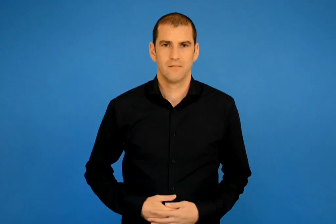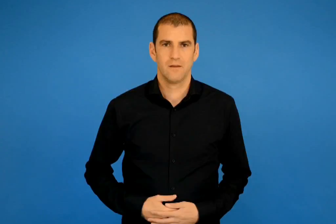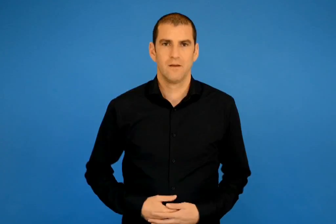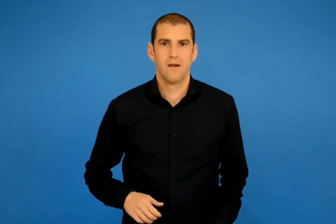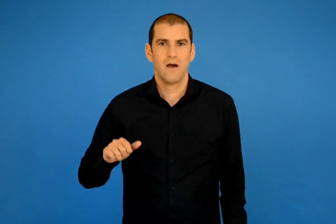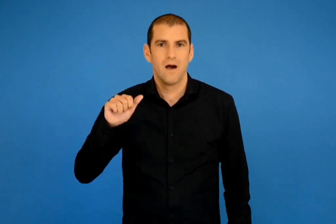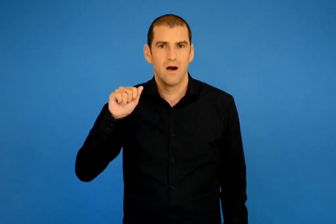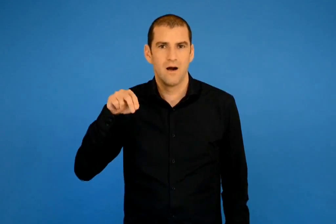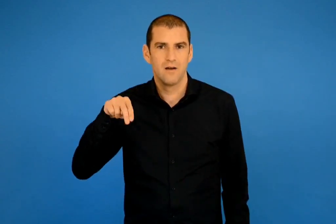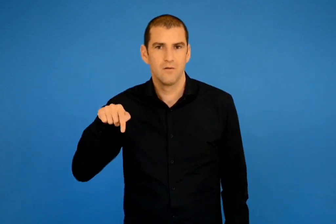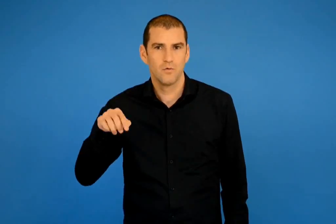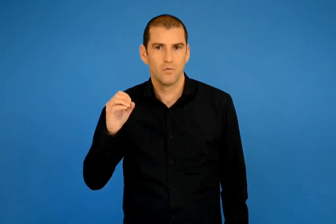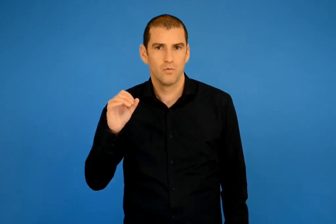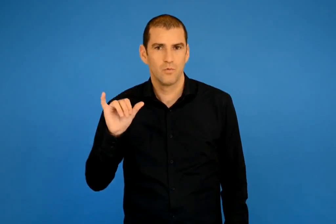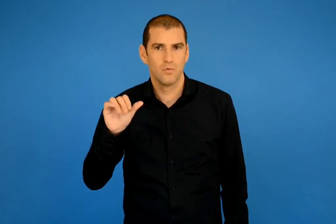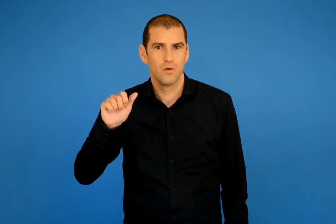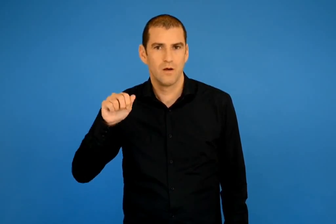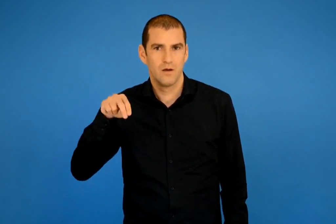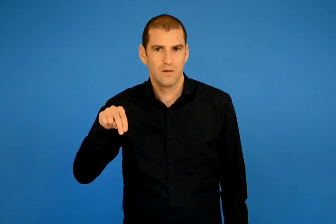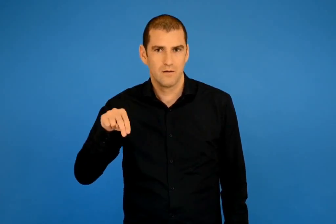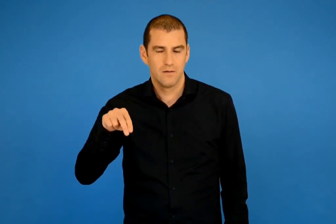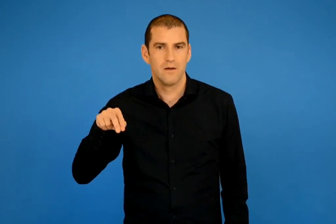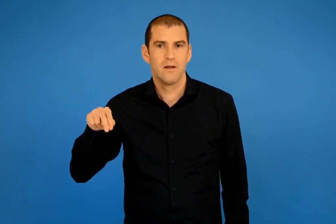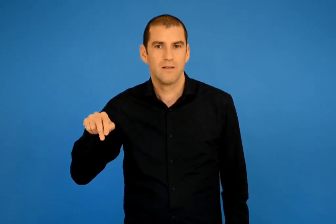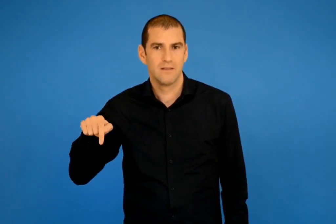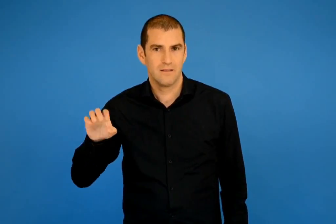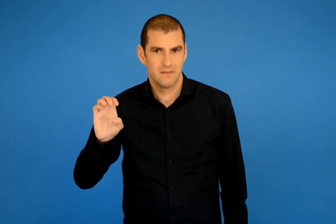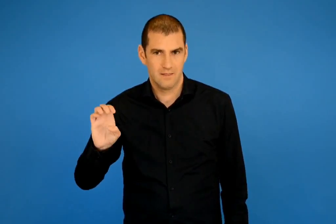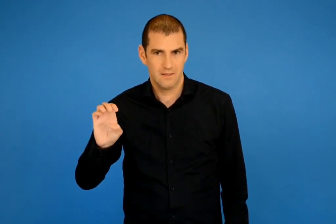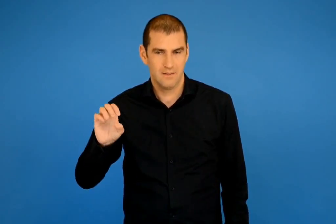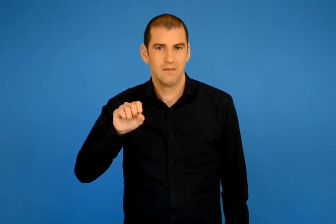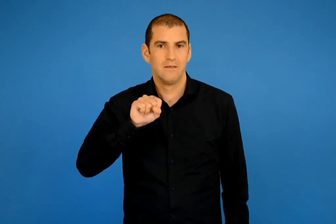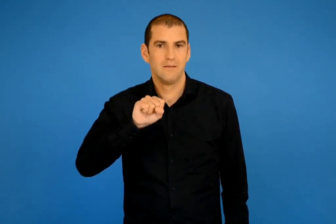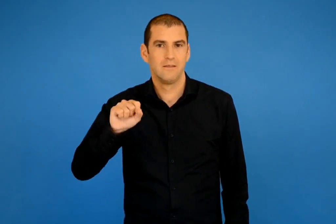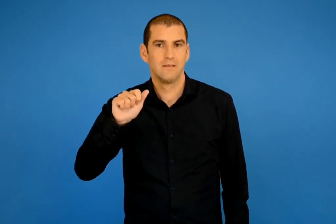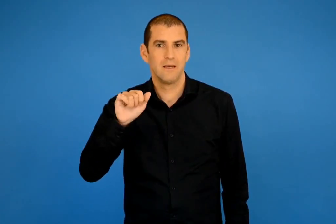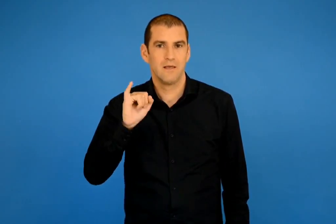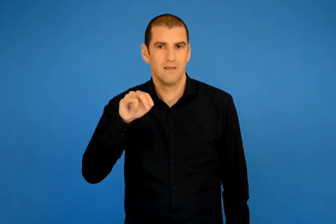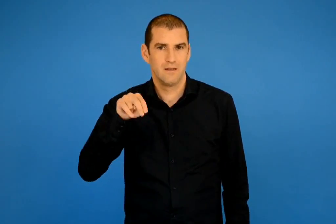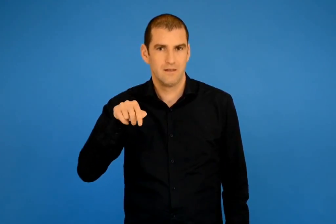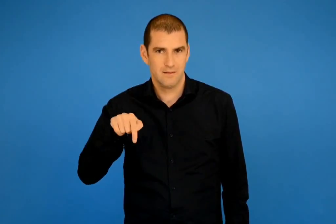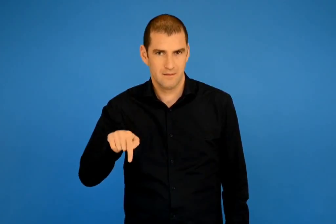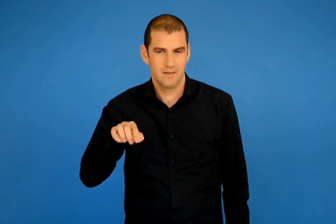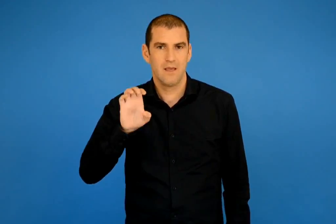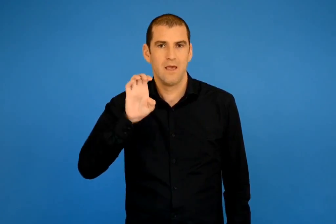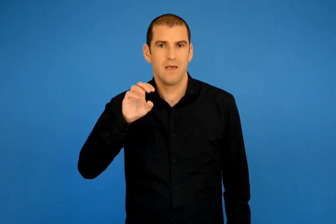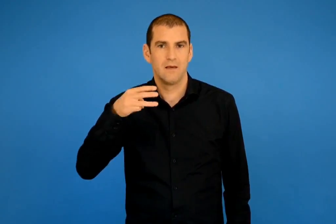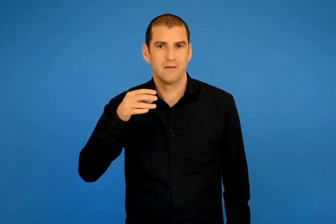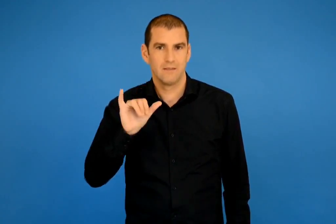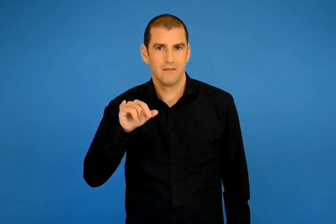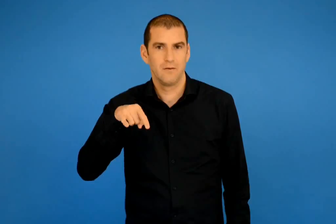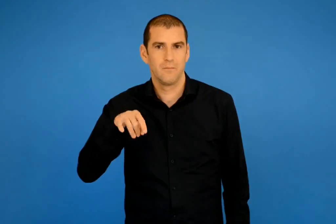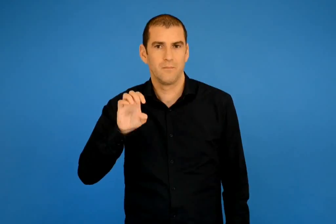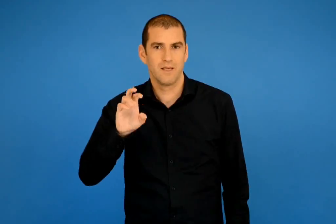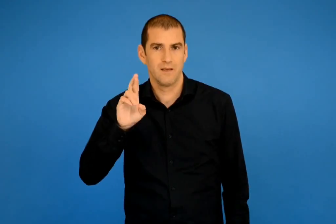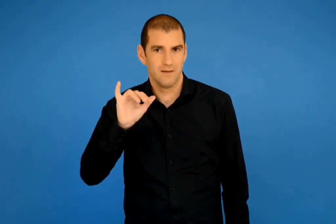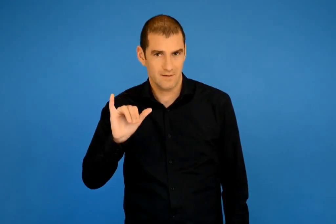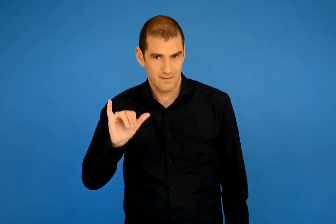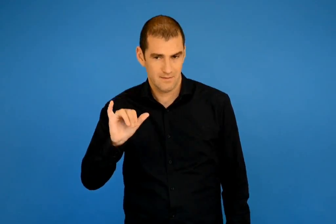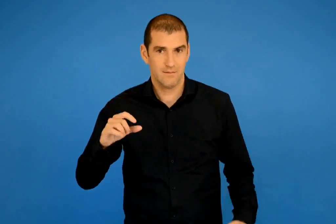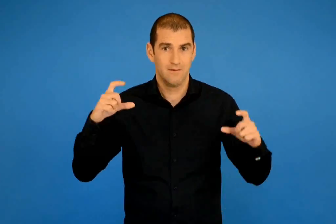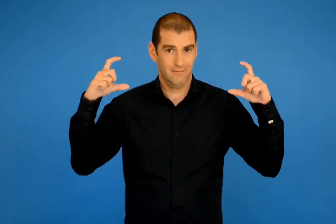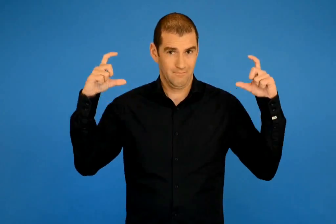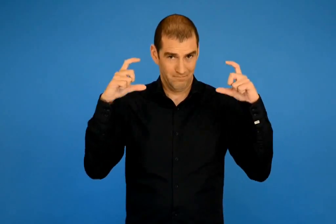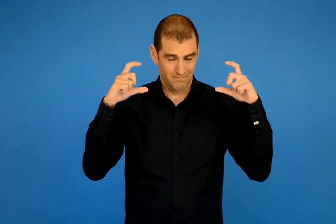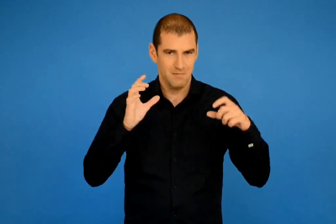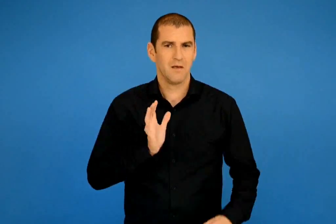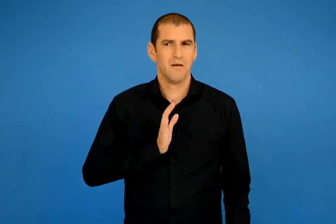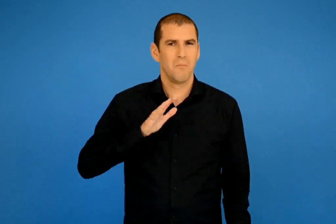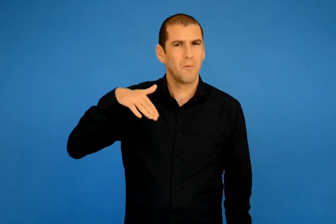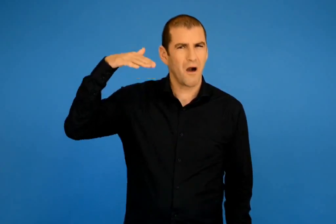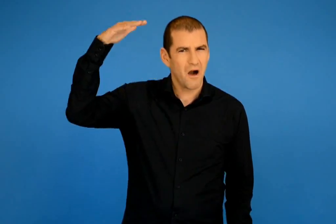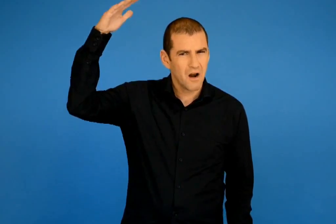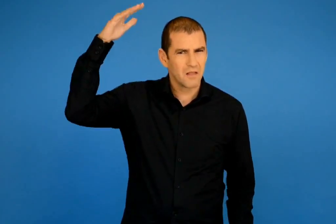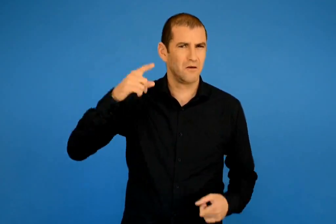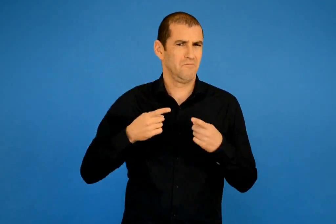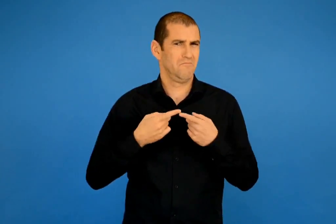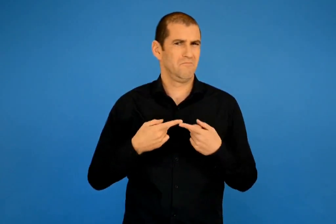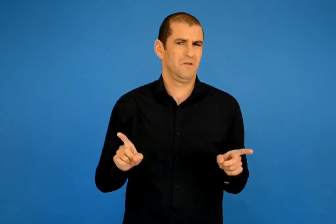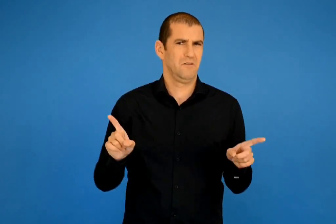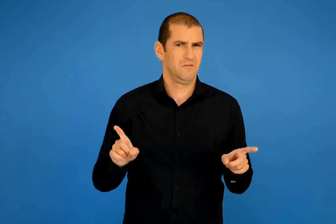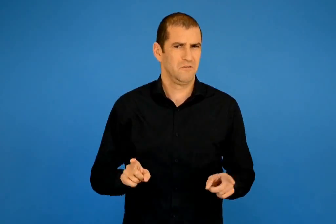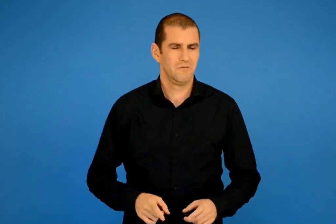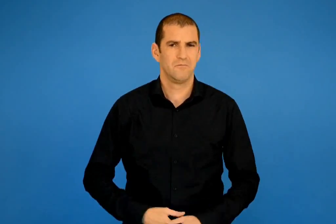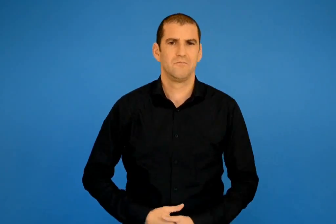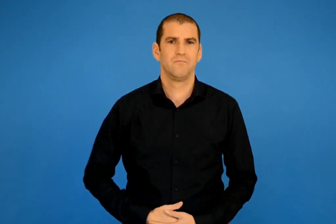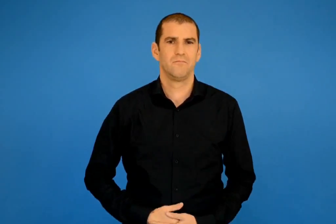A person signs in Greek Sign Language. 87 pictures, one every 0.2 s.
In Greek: αντουαν ντε σαιντ εξυπερυ οι μεγάλοι είναι πολύ περίεργοι
